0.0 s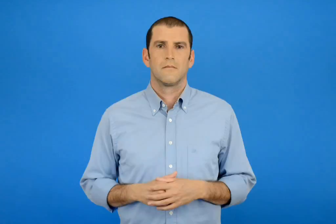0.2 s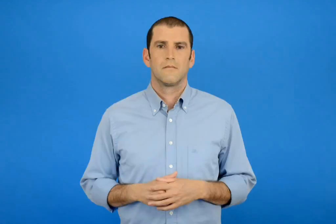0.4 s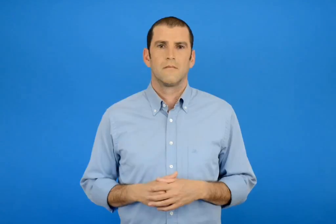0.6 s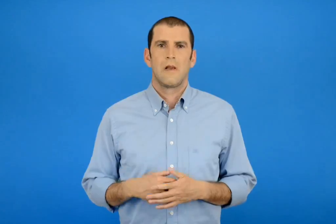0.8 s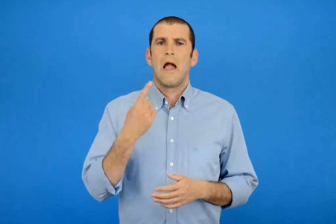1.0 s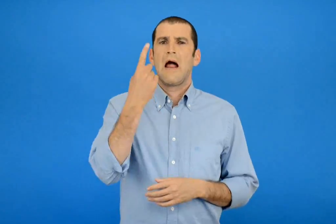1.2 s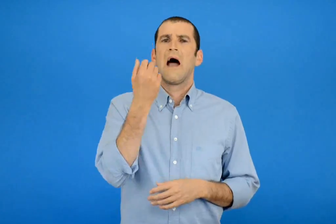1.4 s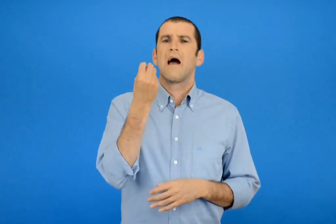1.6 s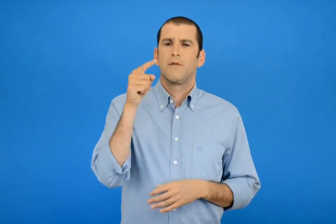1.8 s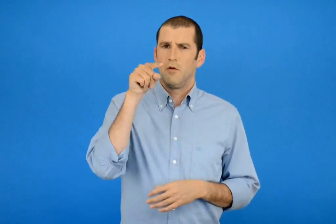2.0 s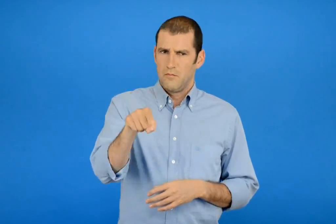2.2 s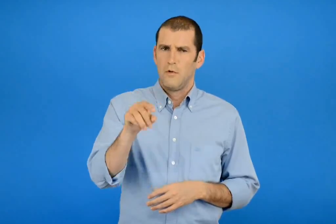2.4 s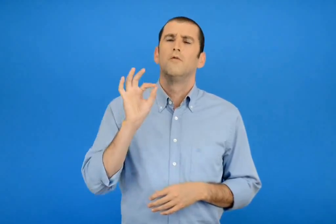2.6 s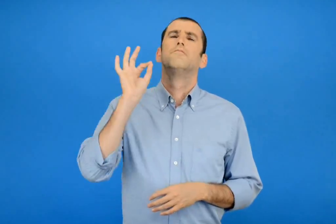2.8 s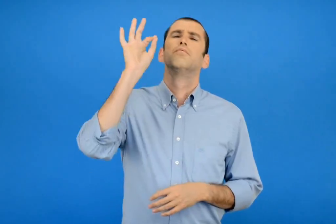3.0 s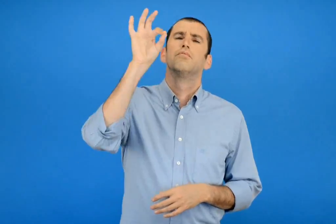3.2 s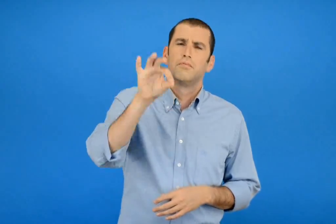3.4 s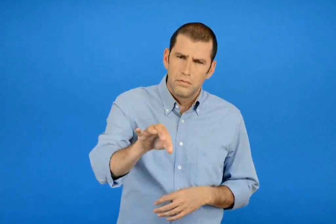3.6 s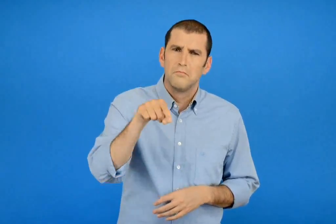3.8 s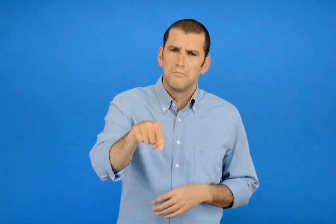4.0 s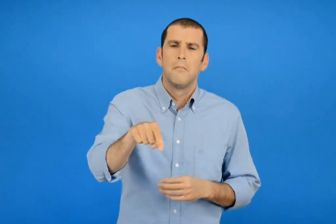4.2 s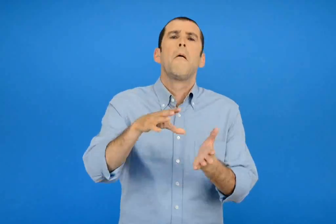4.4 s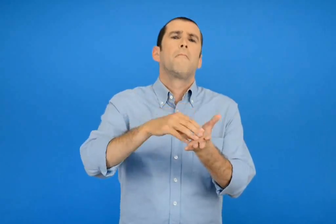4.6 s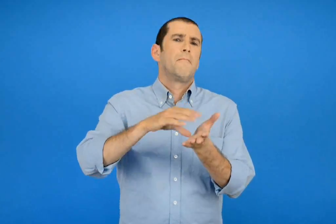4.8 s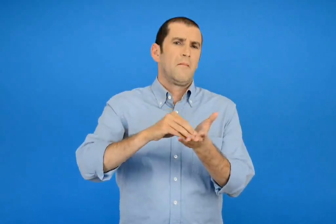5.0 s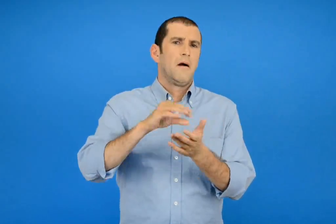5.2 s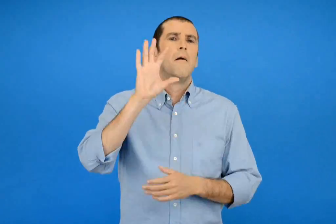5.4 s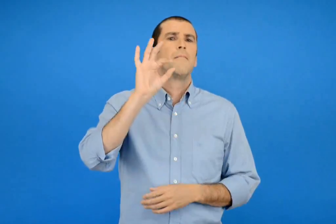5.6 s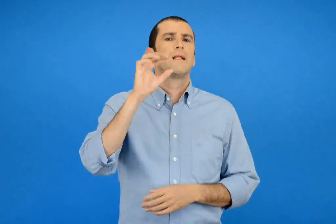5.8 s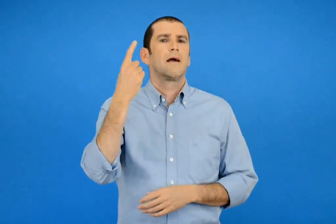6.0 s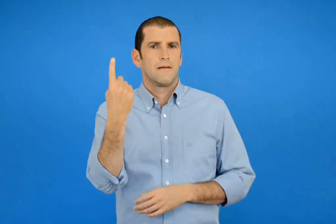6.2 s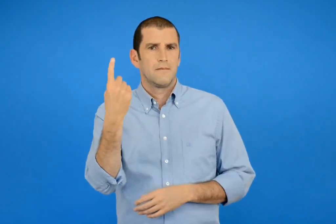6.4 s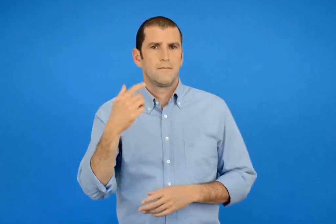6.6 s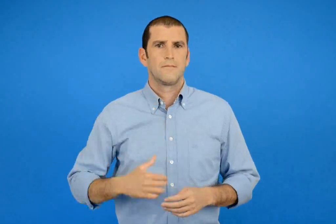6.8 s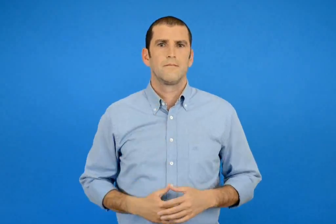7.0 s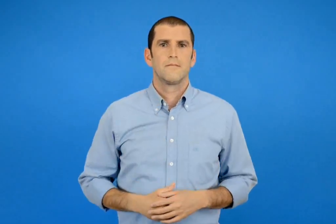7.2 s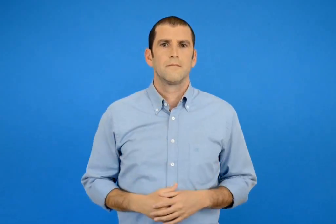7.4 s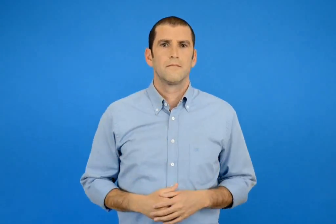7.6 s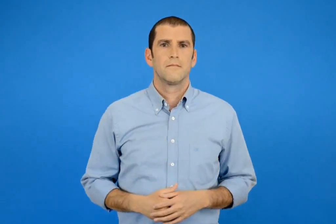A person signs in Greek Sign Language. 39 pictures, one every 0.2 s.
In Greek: φτάνουμε σε έναν αριθμό παράδειγμα στον 51
